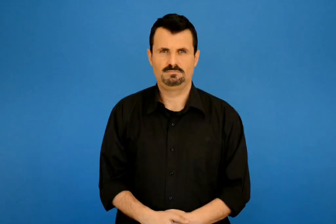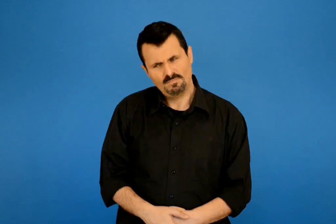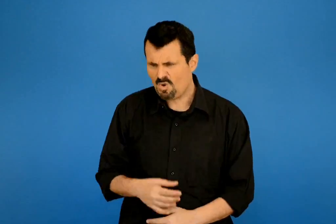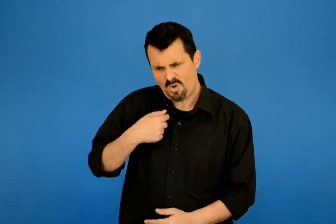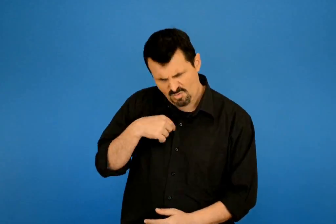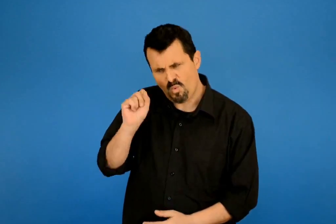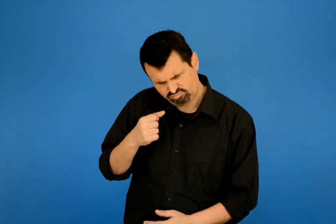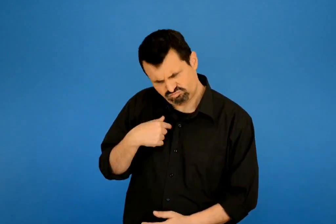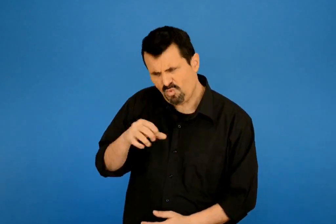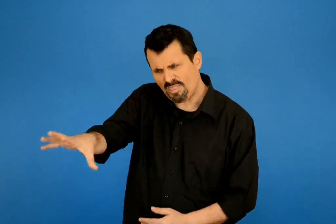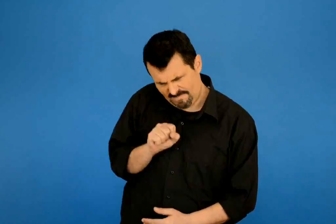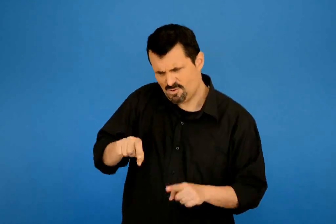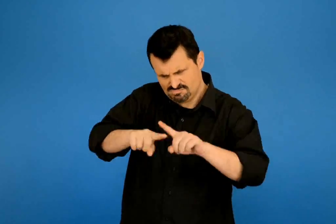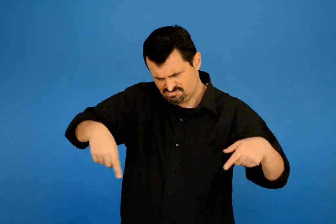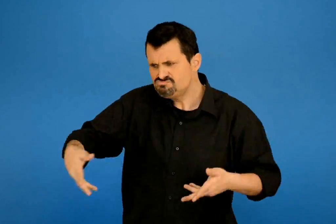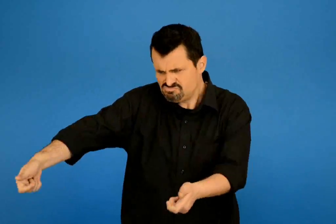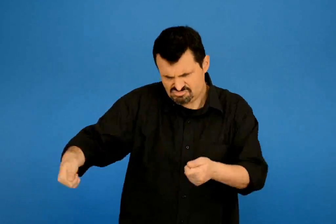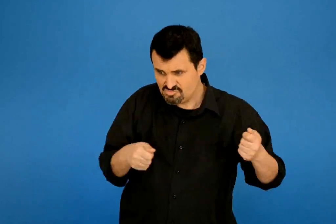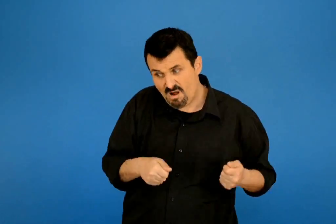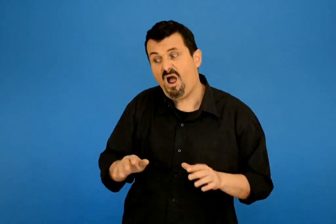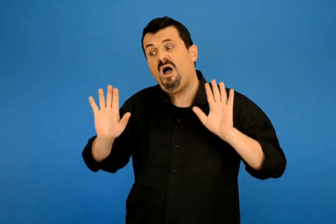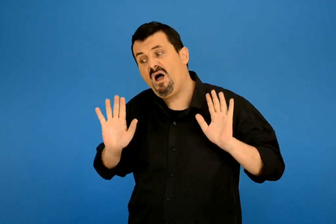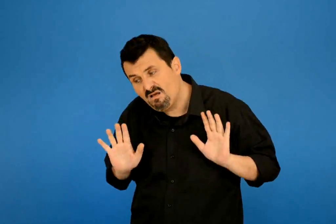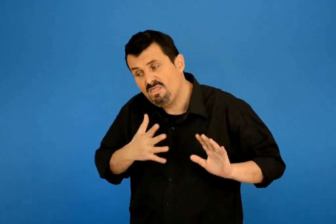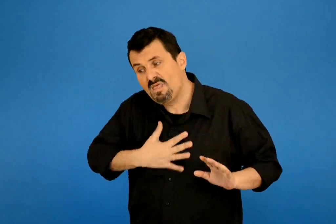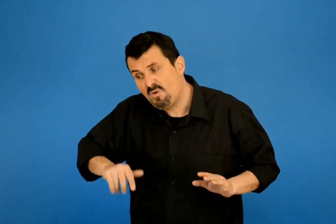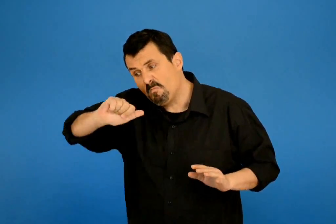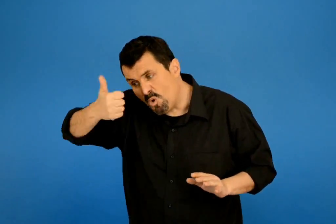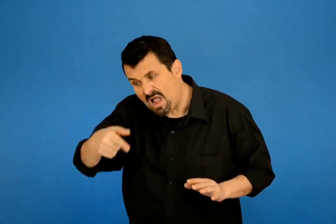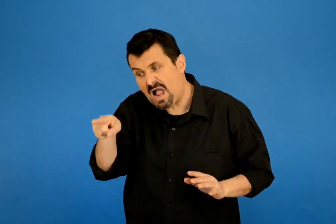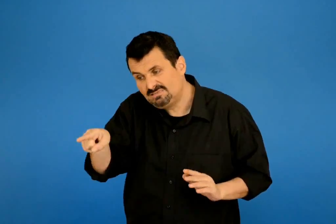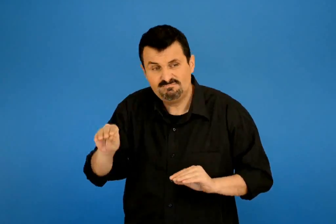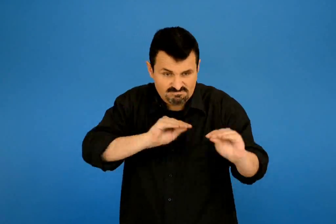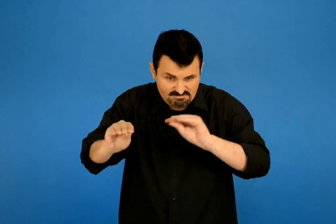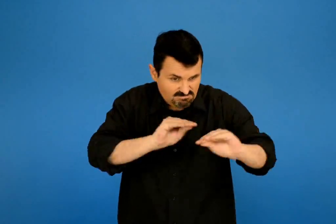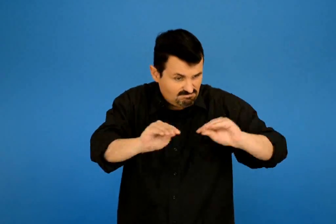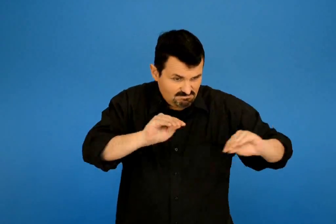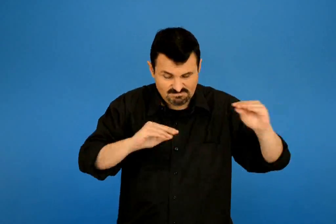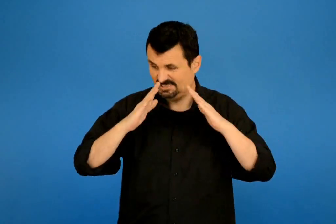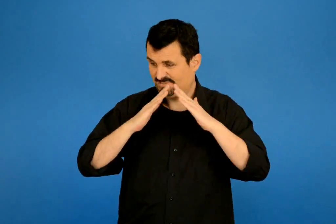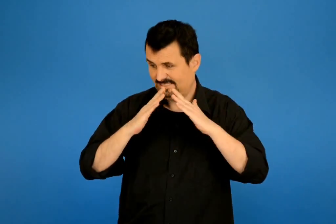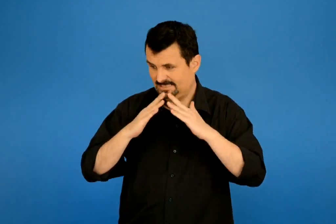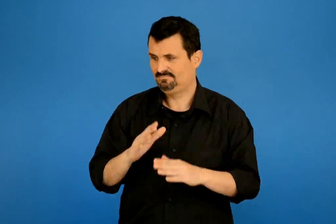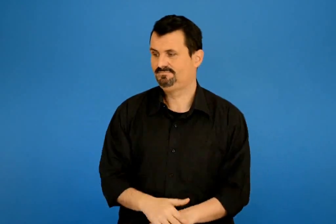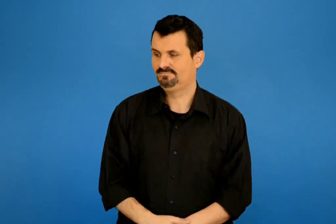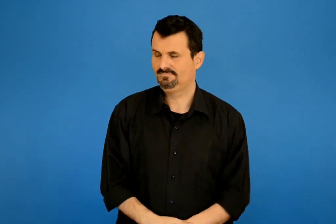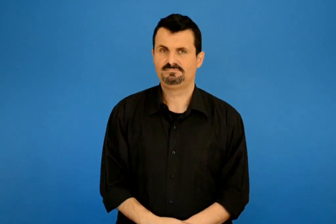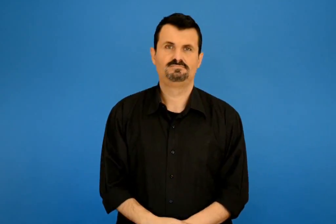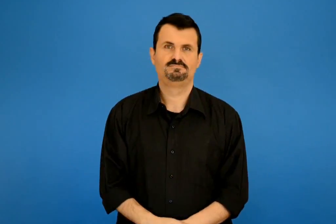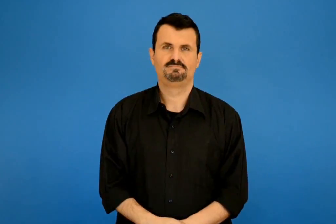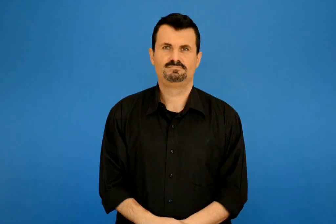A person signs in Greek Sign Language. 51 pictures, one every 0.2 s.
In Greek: θα το πάρω αλλά πρώτα θα μου συγυρίσεις το σπίτι
